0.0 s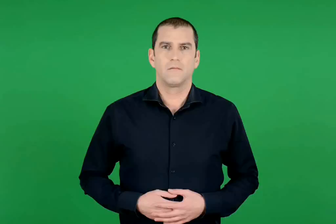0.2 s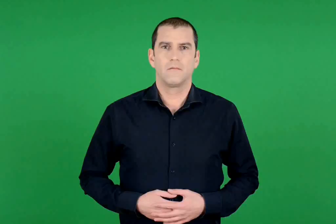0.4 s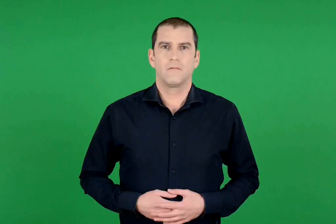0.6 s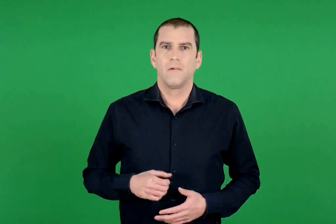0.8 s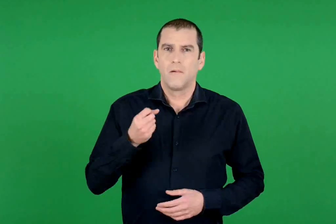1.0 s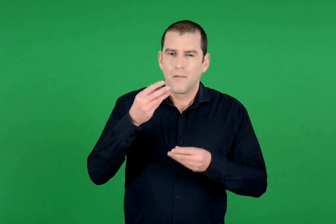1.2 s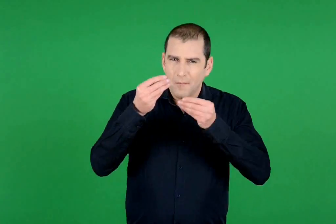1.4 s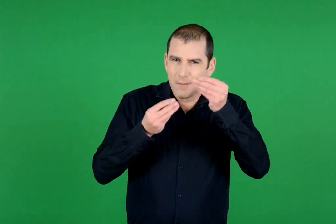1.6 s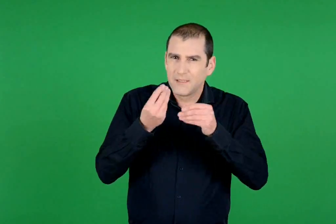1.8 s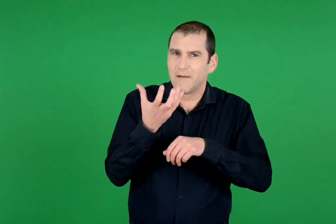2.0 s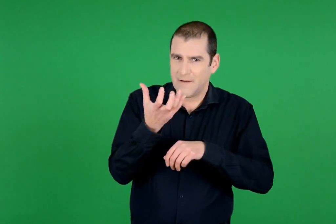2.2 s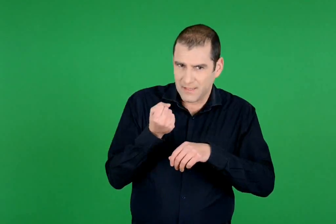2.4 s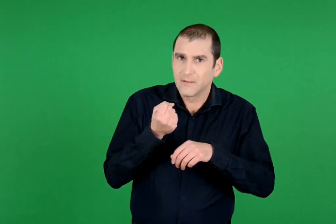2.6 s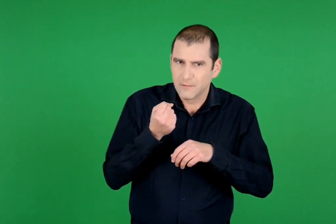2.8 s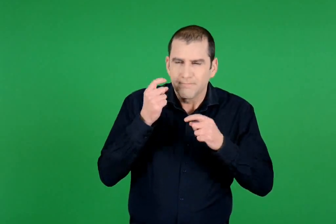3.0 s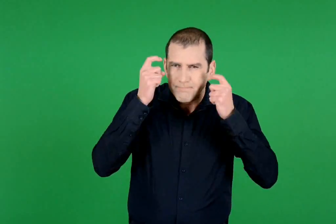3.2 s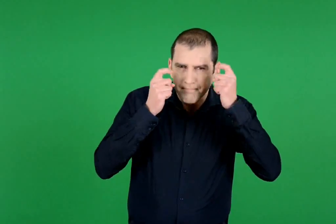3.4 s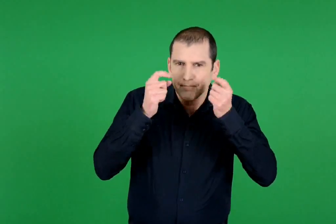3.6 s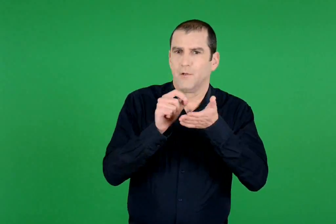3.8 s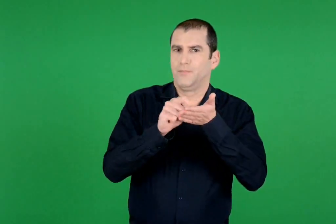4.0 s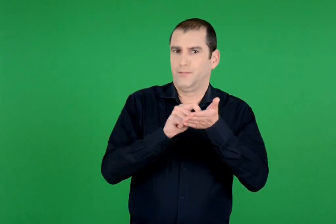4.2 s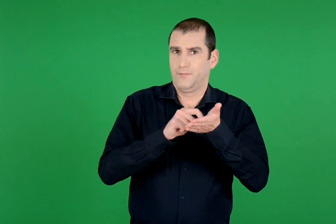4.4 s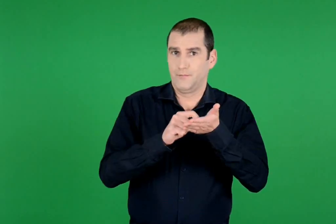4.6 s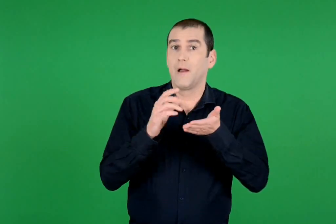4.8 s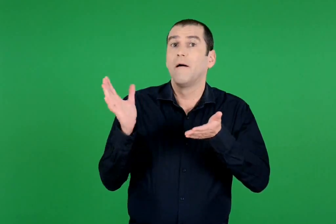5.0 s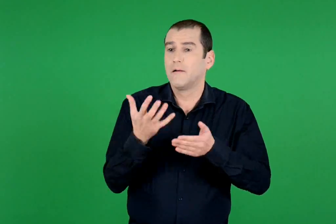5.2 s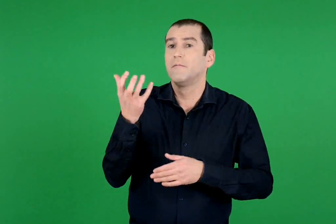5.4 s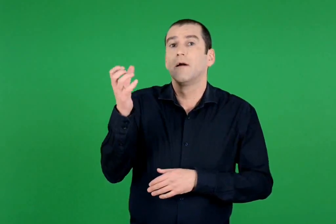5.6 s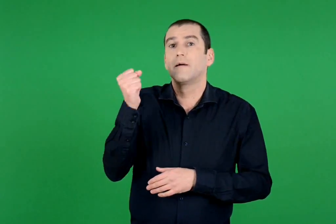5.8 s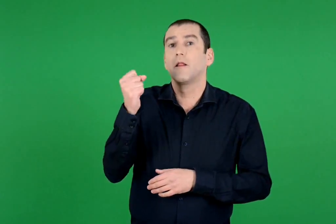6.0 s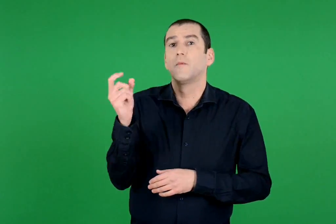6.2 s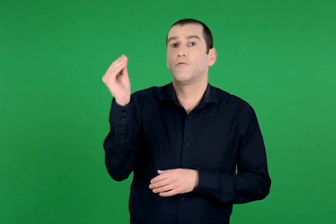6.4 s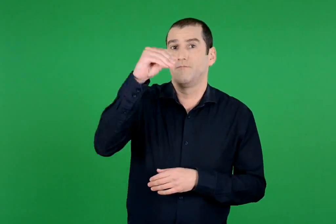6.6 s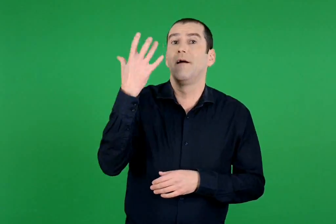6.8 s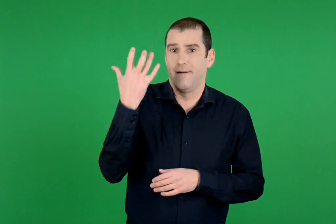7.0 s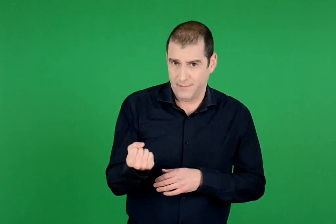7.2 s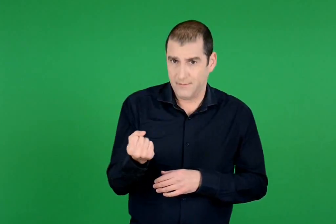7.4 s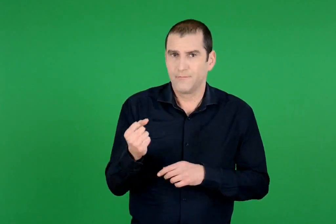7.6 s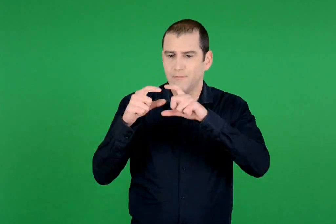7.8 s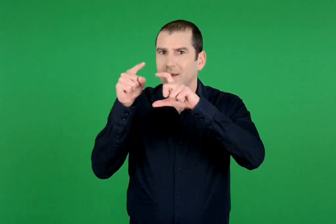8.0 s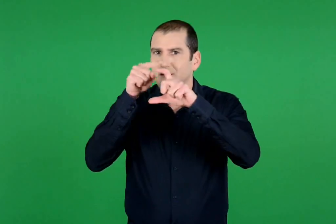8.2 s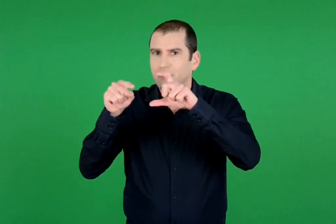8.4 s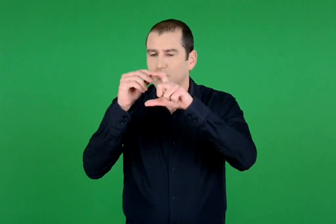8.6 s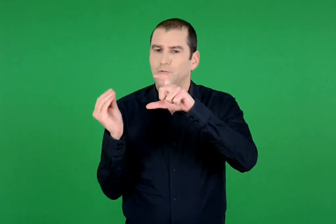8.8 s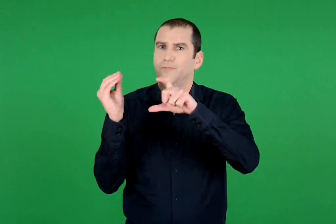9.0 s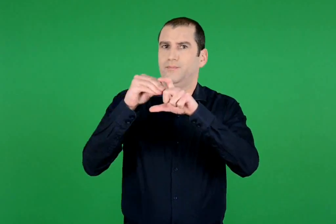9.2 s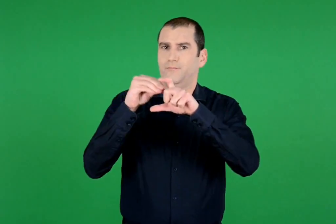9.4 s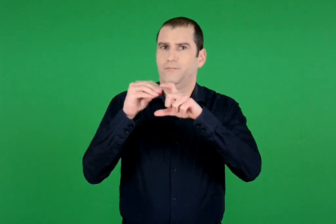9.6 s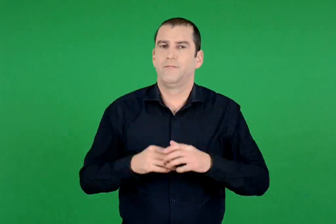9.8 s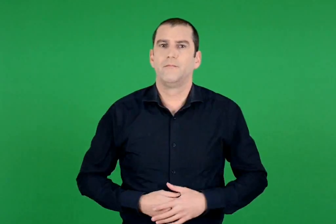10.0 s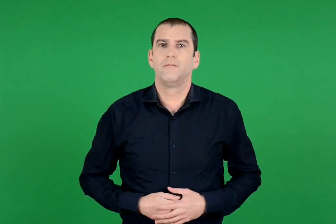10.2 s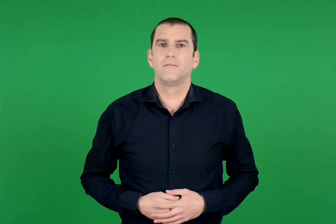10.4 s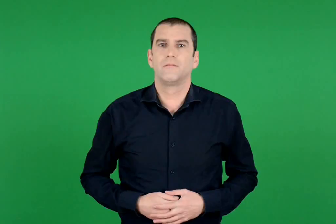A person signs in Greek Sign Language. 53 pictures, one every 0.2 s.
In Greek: συμπληρώνουμε την πράξη και υπολογίζουμε. αν υπάρχει κρατούμενο , το γράφουμε μέσα στο κυκλάκι
